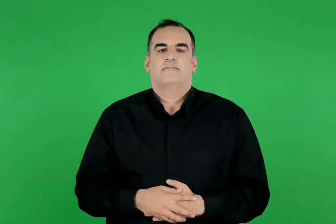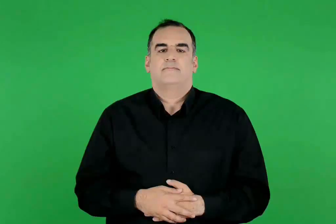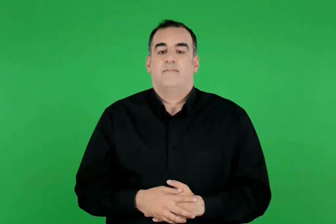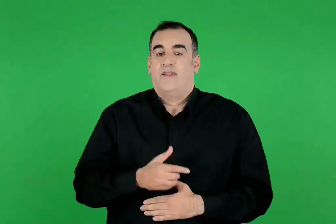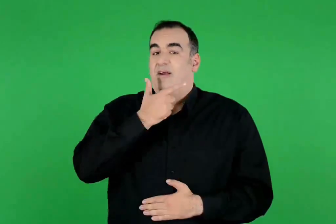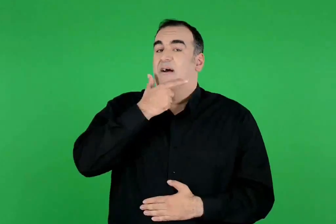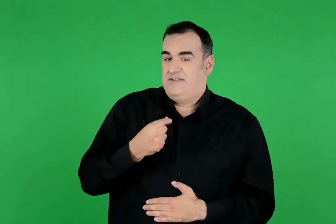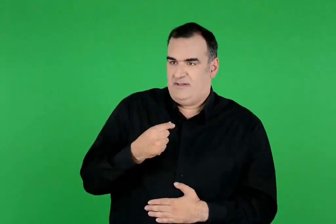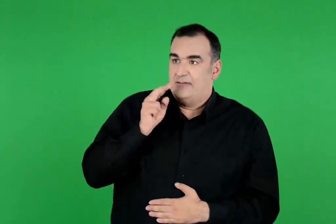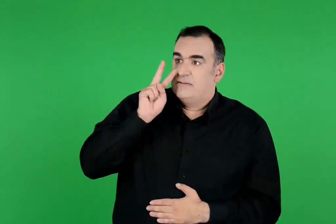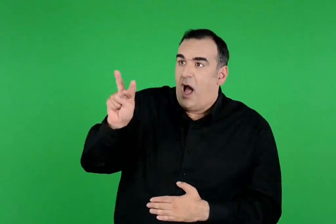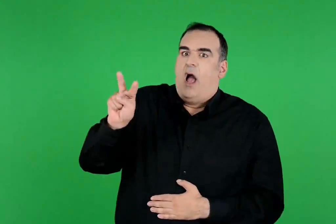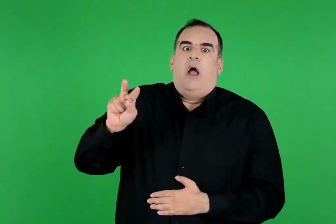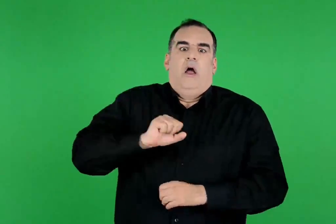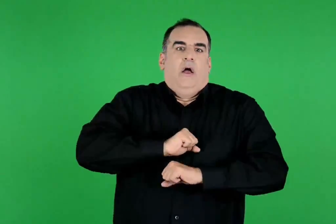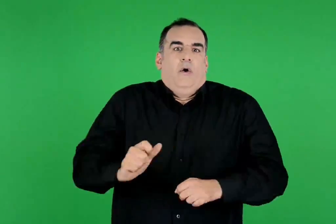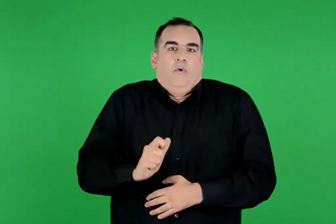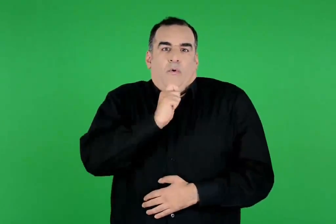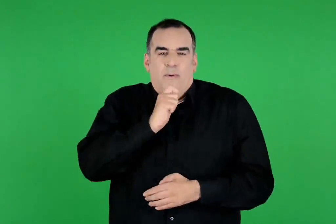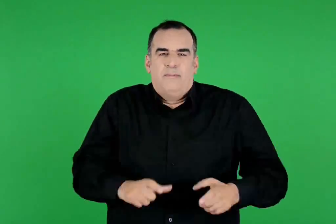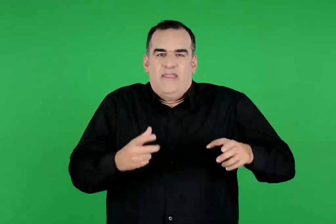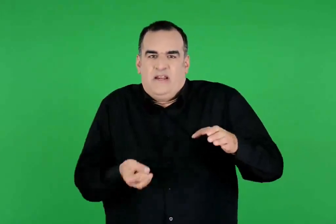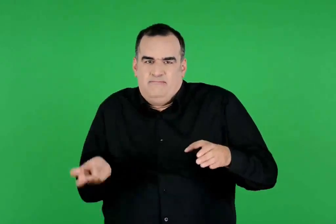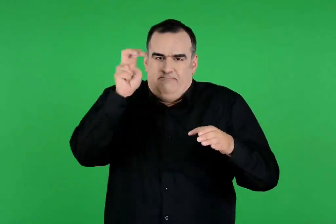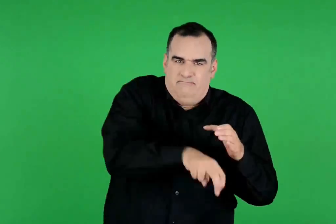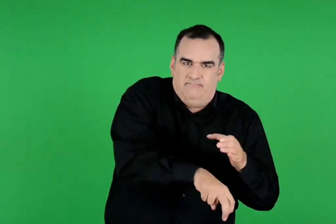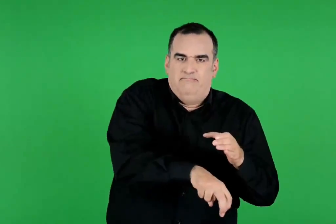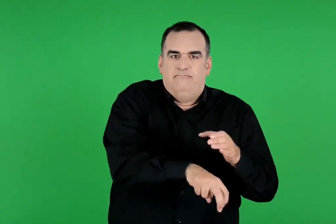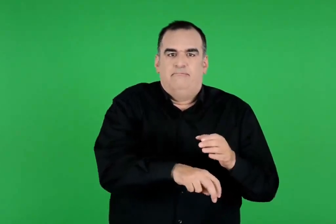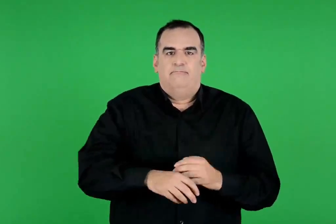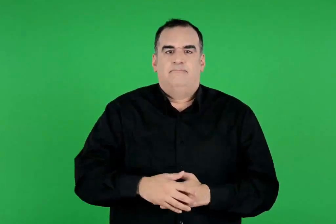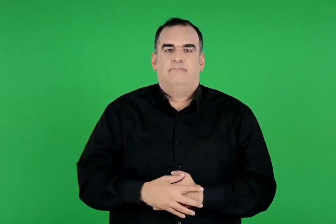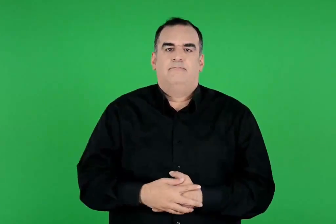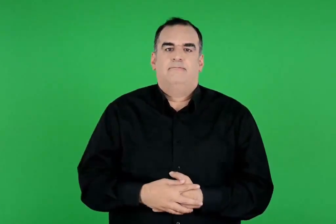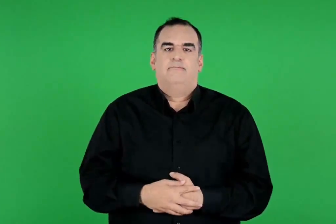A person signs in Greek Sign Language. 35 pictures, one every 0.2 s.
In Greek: ο ευρυσθέας , όταν το είδε , τρόμαξε και κρύφτηκε στο πιθάρι
